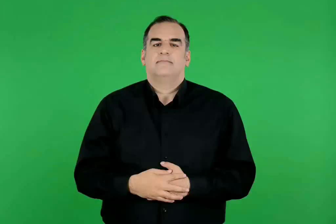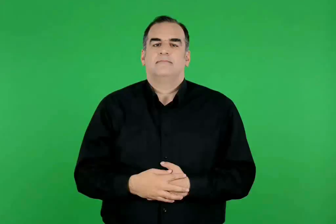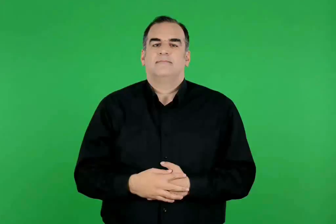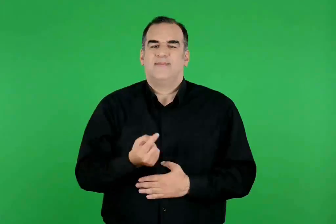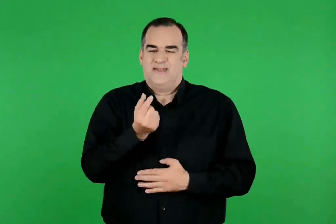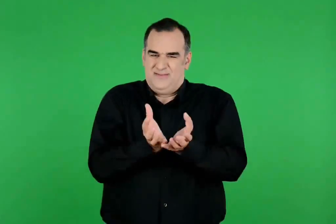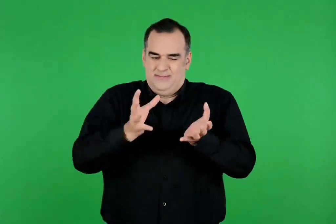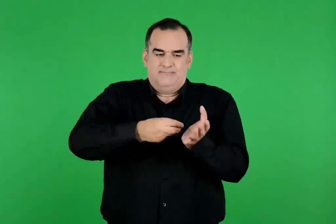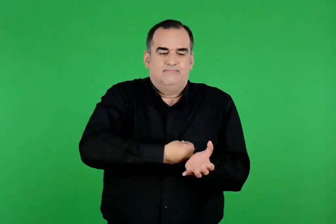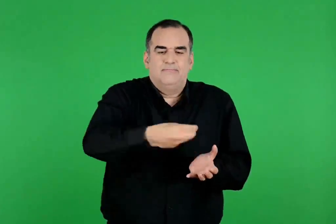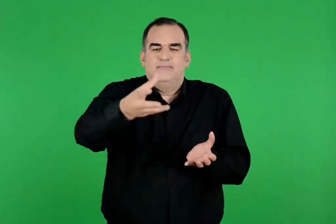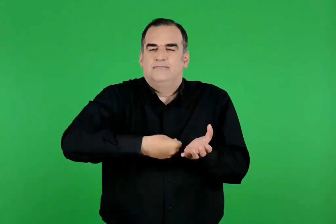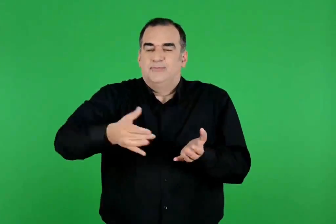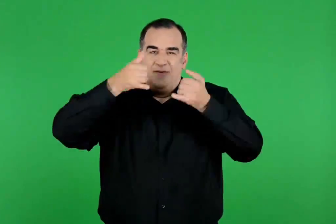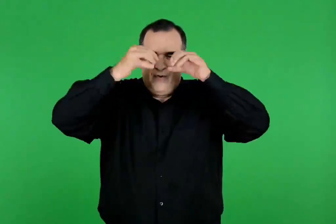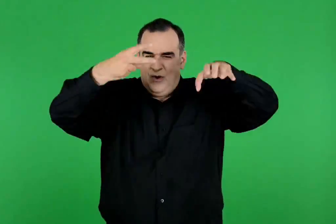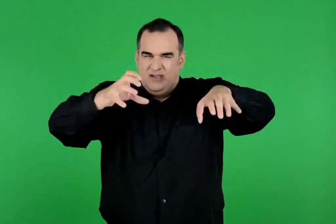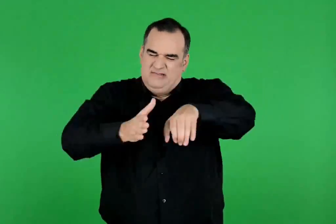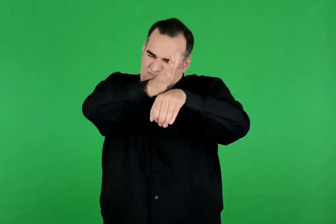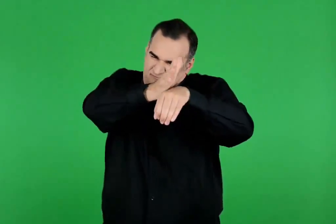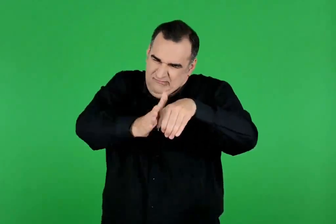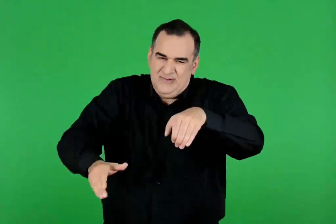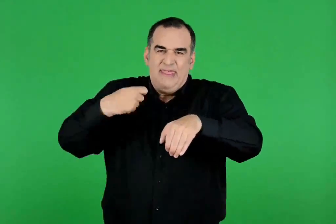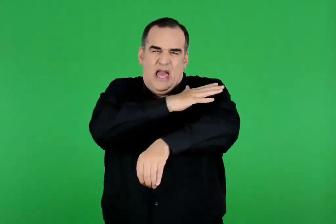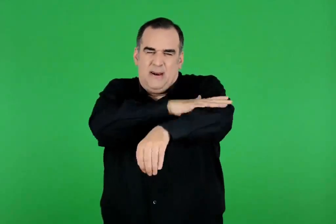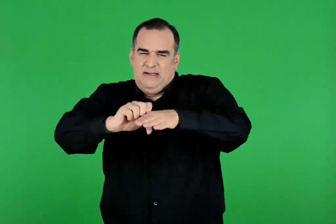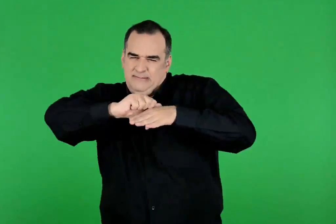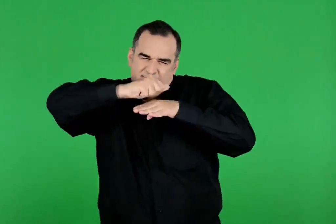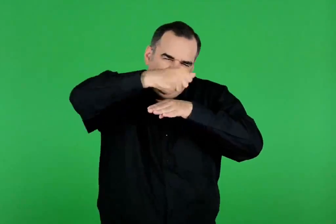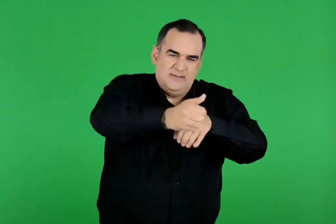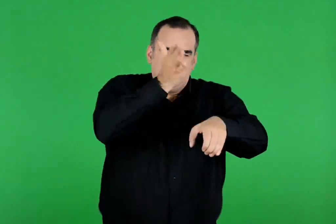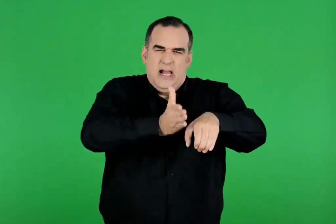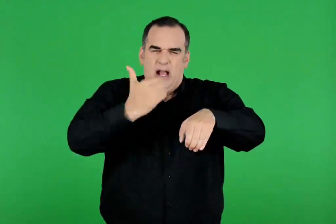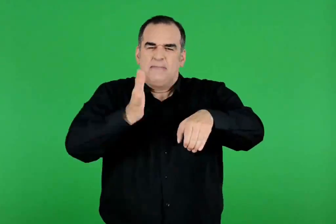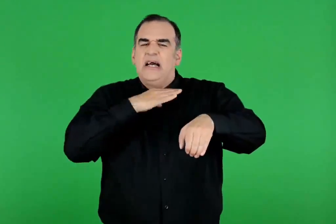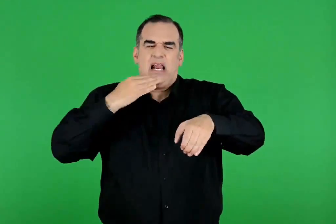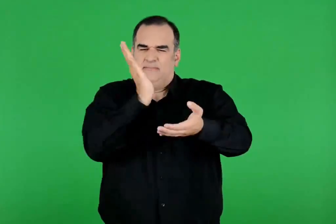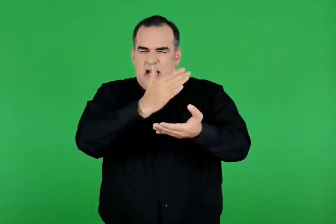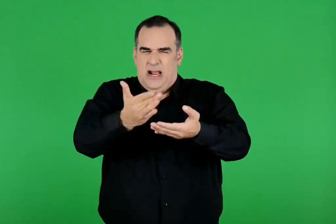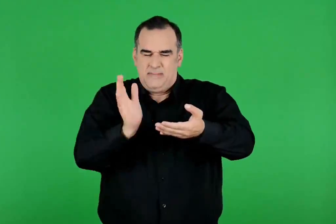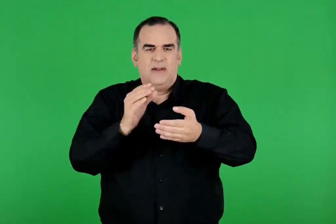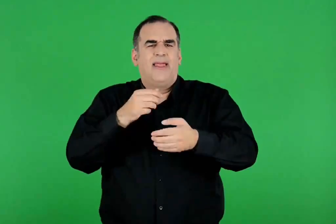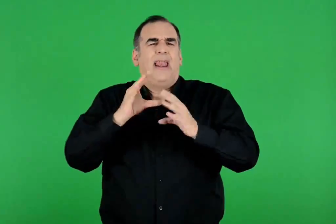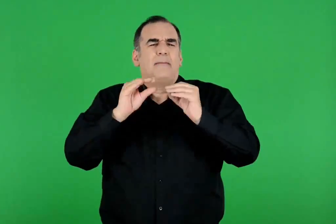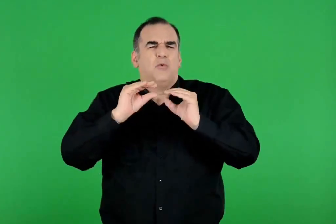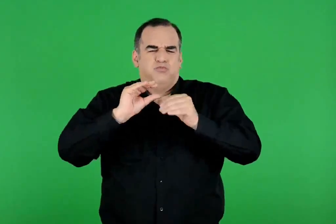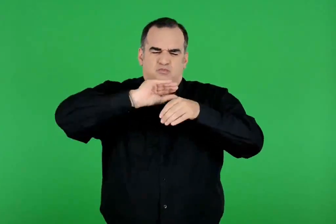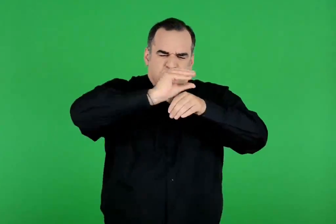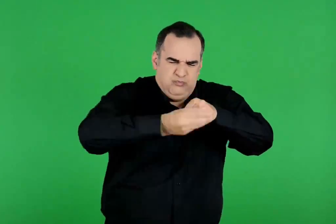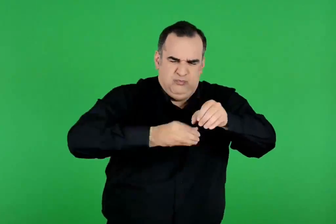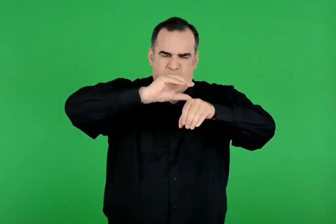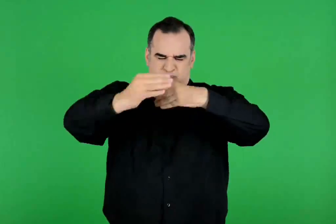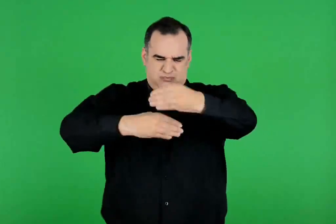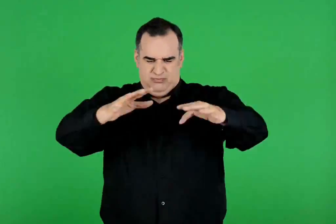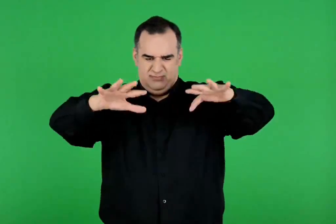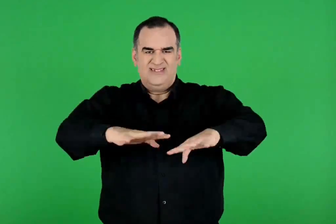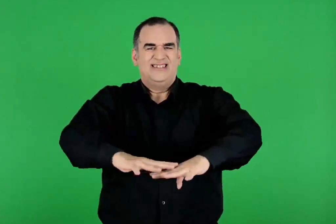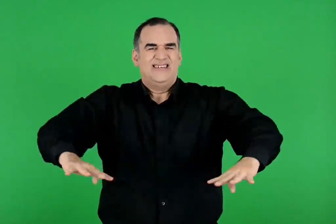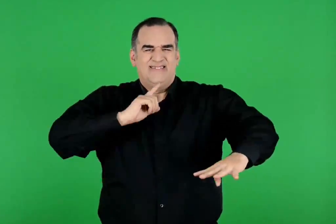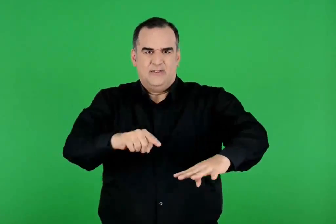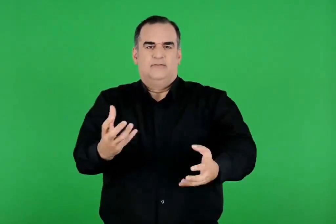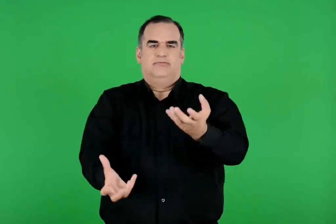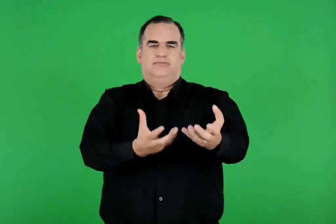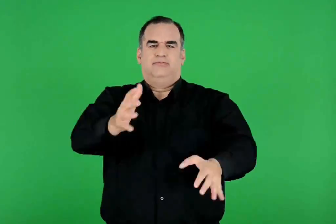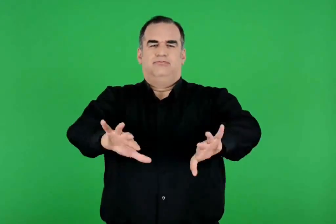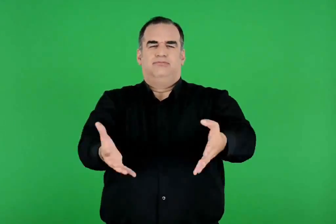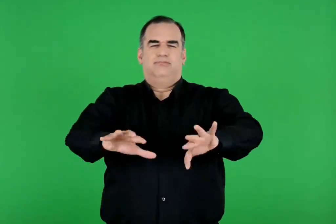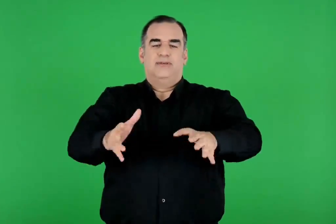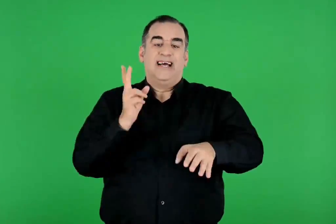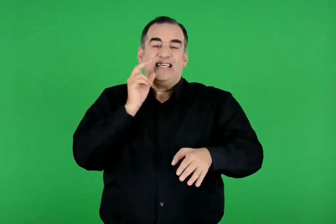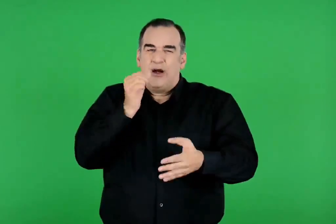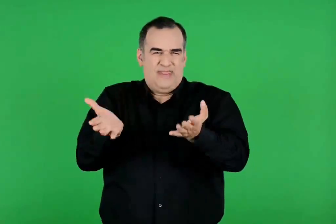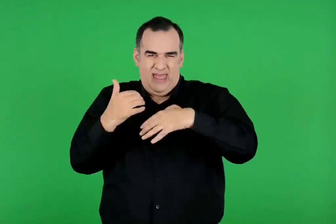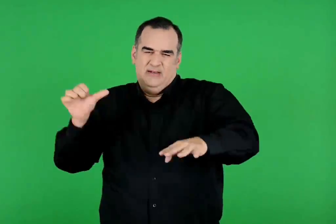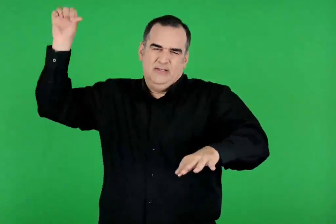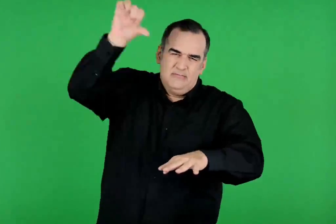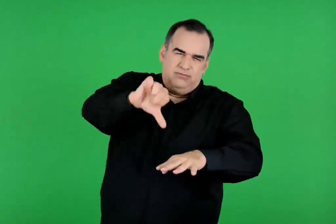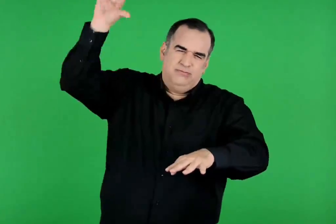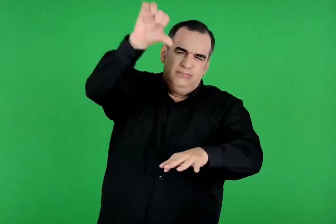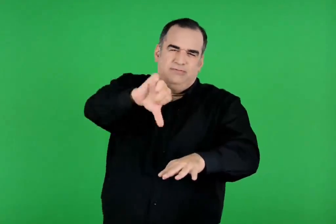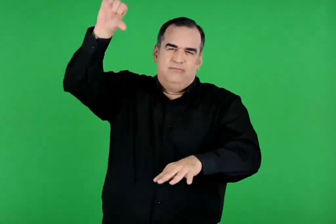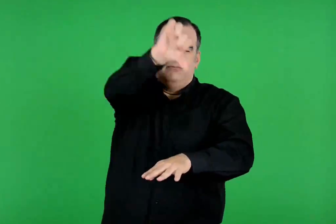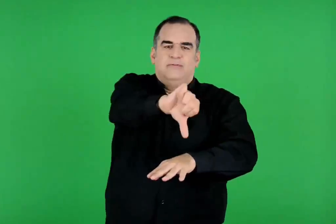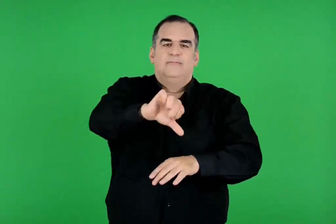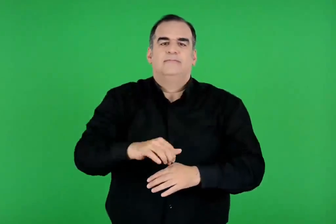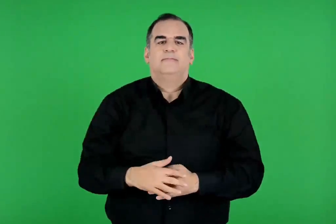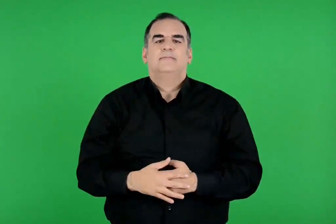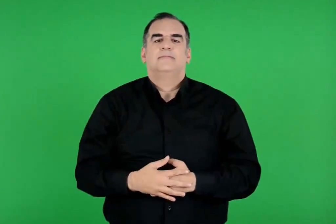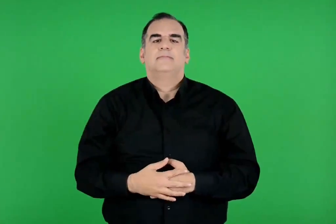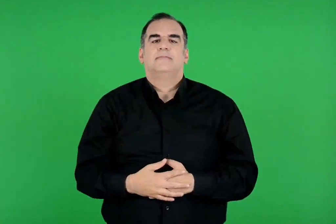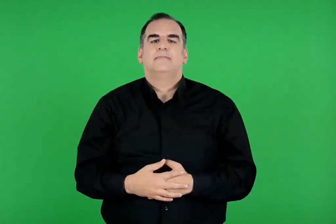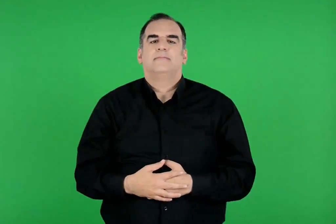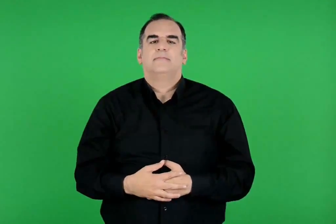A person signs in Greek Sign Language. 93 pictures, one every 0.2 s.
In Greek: ύστερα σκόρπισαν τα δημητριακά , έσφαξαν τα βόδια , τα έγδαραν , τα έκοψαν κομμάτια , τα τύλιξαν με λίπος παχύ και τα έψησαν πάνω στα ξερόκλαδα , ενώ έχυναν πάνω τους κρασί ανέρωτο
